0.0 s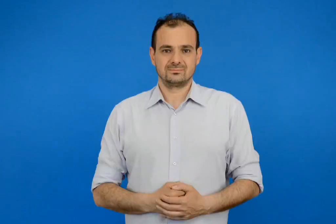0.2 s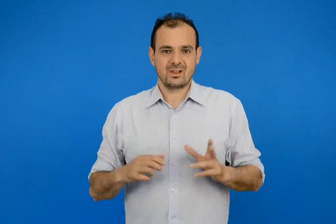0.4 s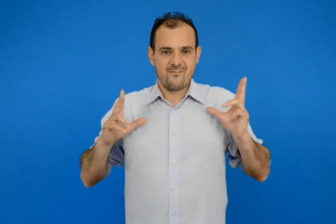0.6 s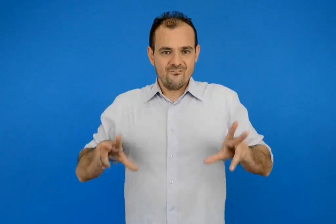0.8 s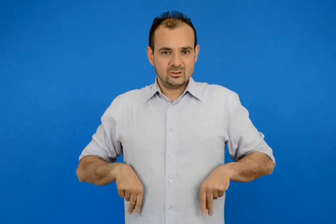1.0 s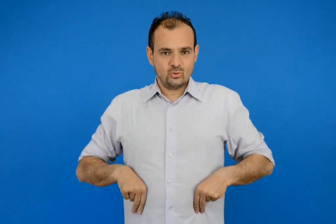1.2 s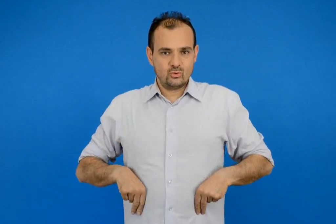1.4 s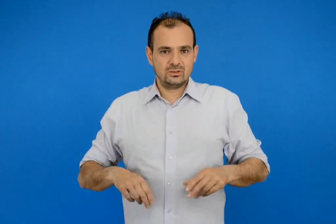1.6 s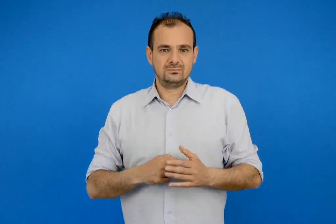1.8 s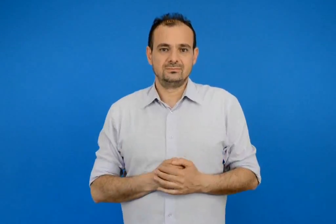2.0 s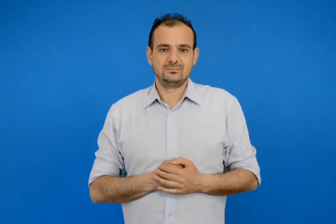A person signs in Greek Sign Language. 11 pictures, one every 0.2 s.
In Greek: η βάσω
